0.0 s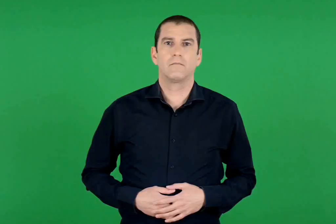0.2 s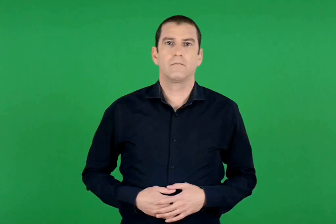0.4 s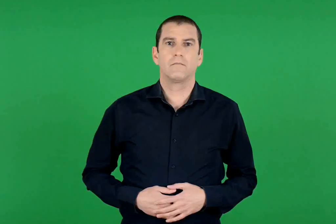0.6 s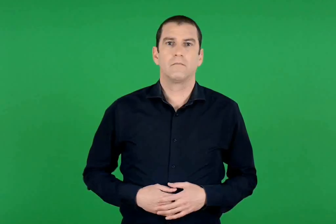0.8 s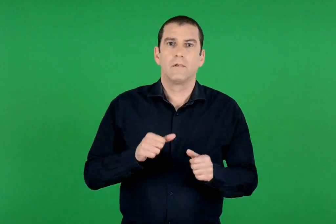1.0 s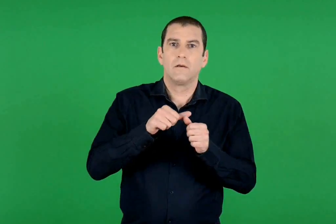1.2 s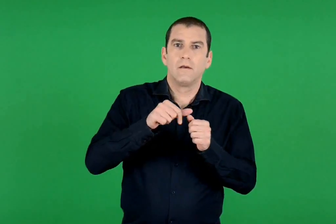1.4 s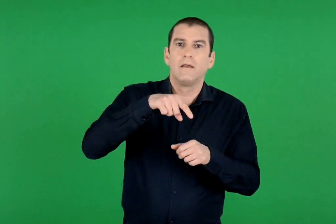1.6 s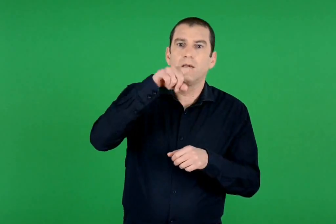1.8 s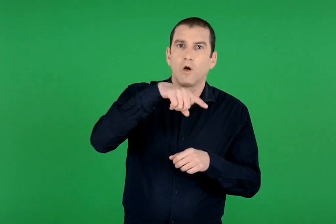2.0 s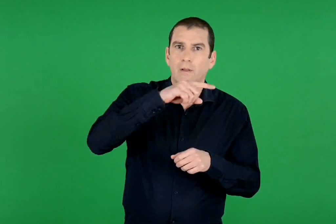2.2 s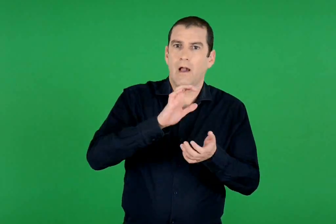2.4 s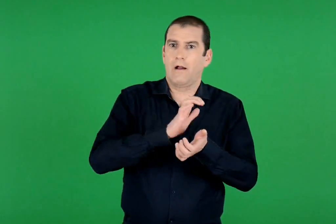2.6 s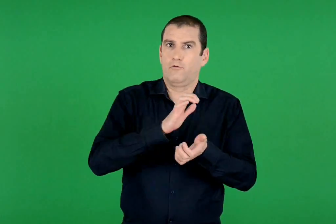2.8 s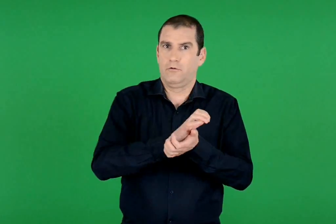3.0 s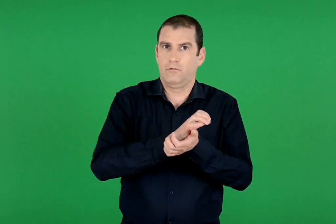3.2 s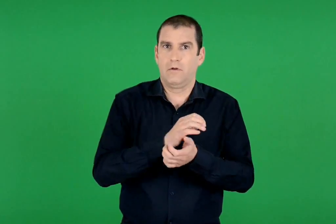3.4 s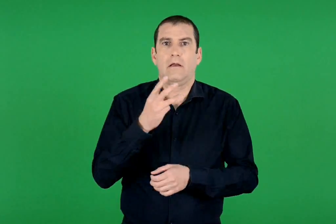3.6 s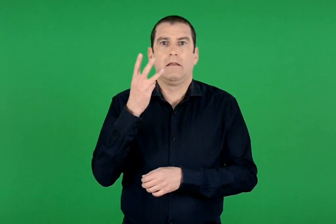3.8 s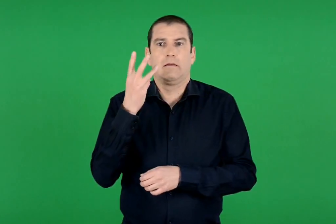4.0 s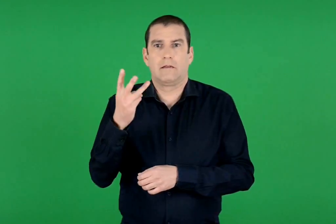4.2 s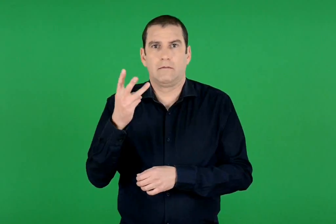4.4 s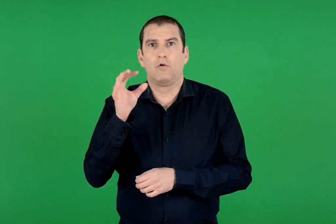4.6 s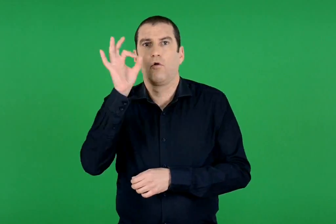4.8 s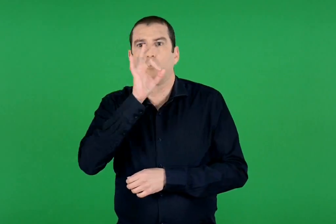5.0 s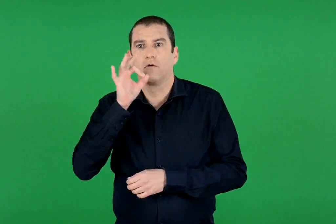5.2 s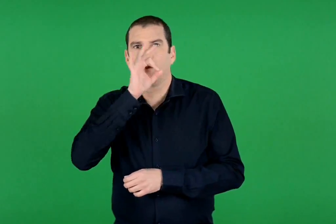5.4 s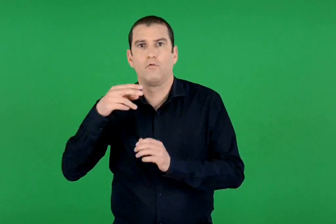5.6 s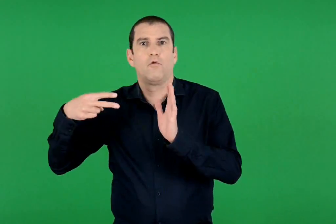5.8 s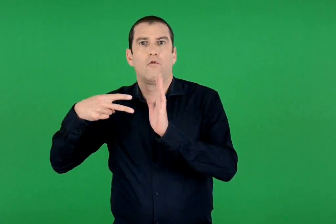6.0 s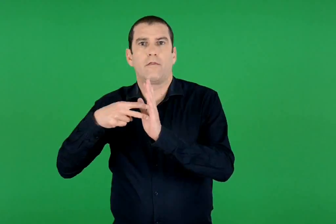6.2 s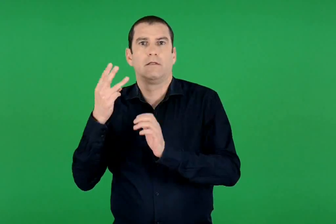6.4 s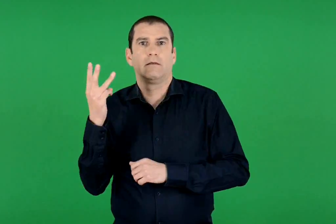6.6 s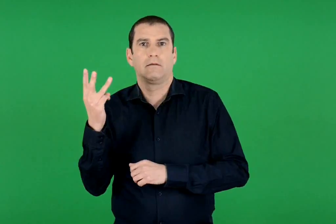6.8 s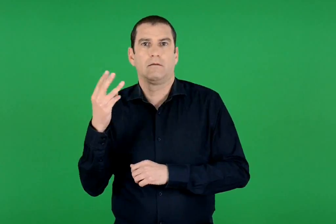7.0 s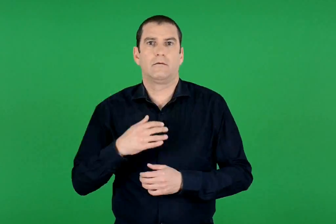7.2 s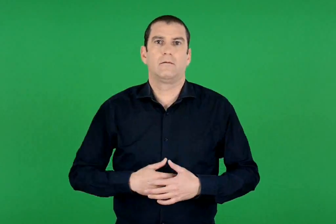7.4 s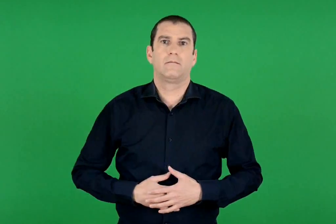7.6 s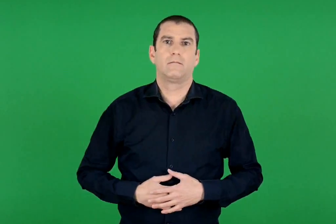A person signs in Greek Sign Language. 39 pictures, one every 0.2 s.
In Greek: ημερομηνία έκδοσης 03/10/2003
